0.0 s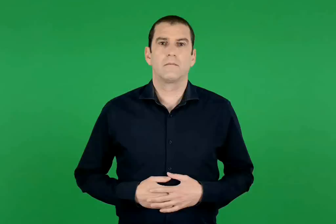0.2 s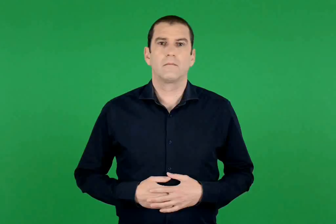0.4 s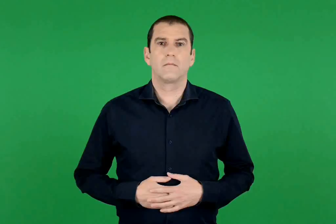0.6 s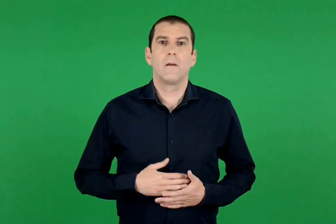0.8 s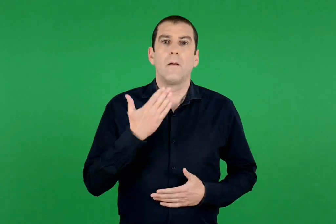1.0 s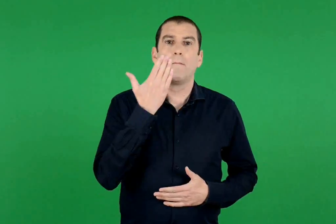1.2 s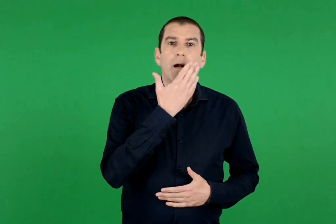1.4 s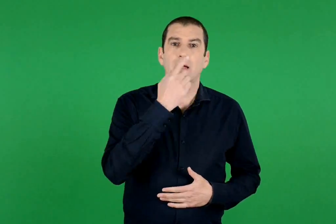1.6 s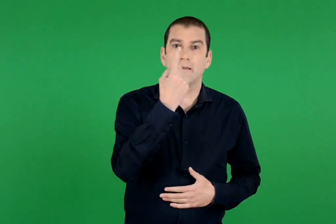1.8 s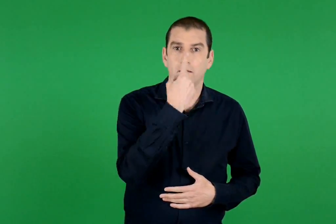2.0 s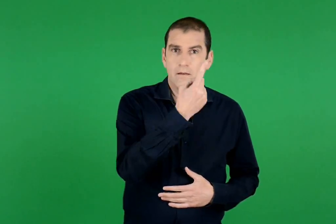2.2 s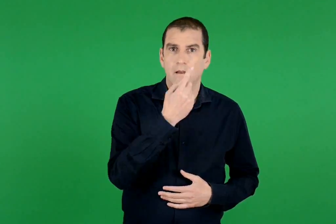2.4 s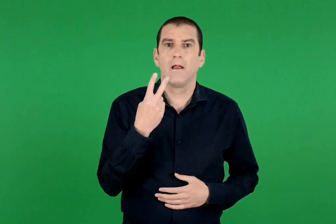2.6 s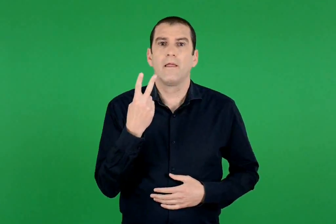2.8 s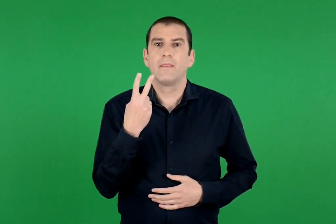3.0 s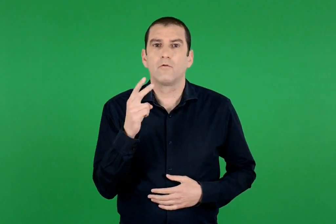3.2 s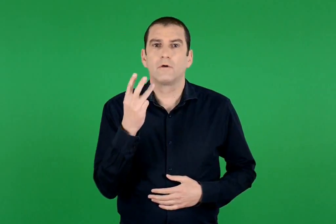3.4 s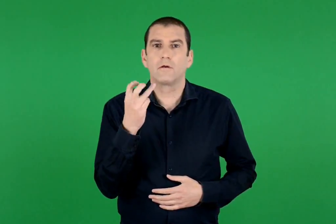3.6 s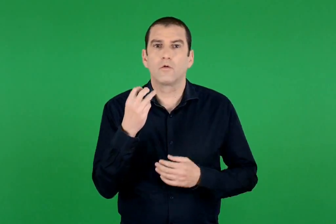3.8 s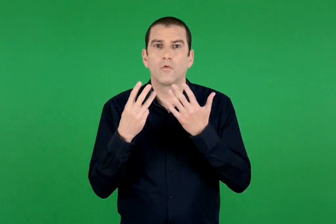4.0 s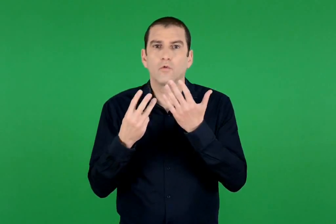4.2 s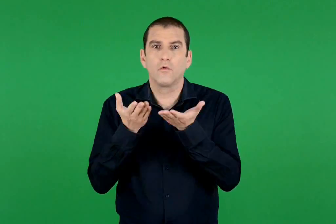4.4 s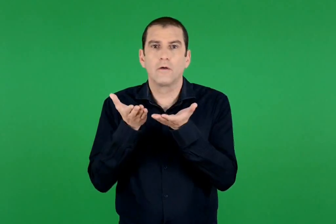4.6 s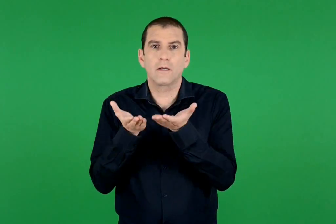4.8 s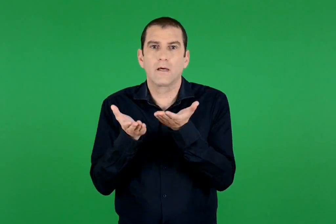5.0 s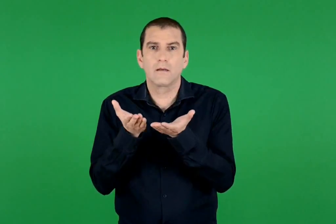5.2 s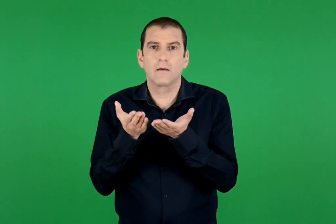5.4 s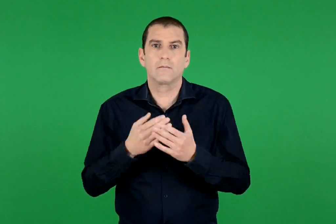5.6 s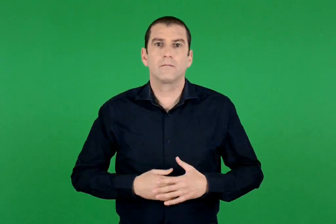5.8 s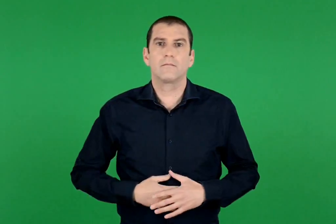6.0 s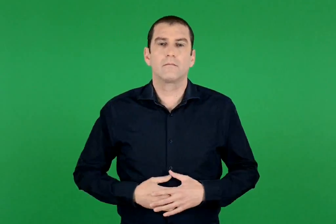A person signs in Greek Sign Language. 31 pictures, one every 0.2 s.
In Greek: μελέτη 238 γρ
